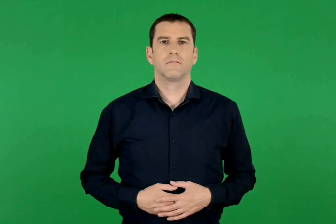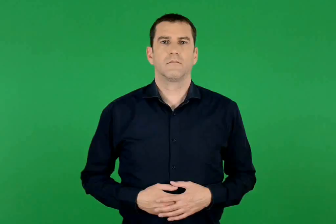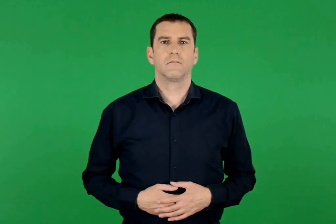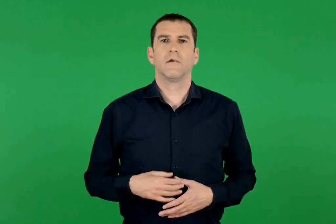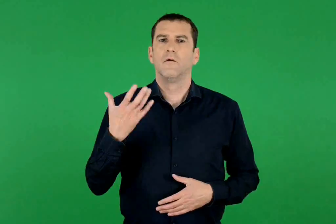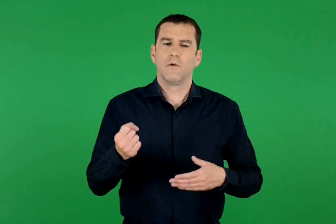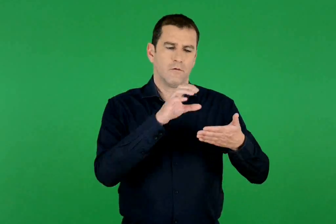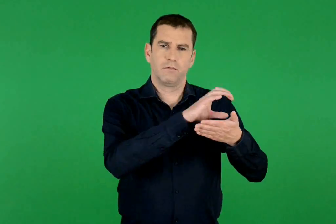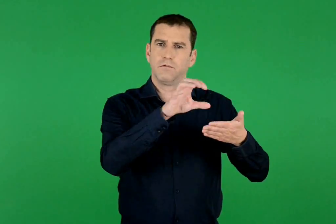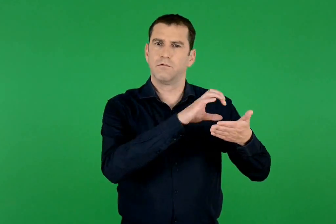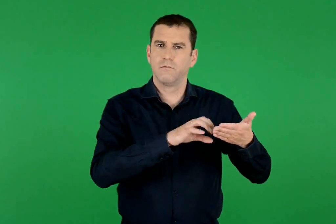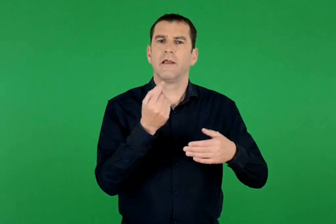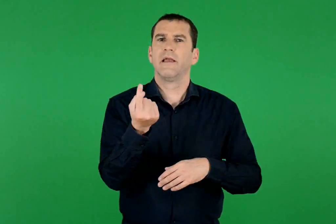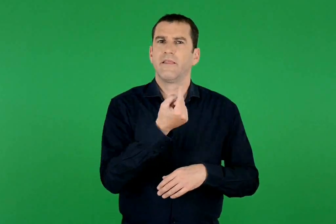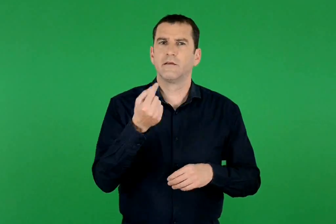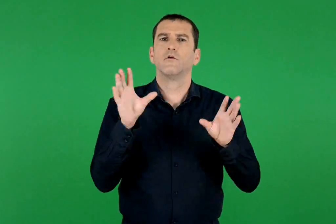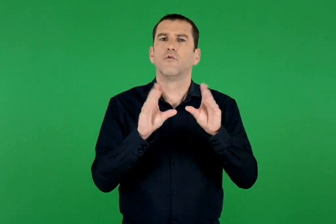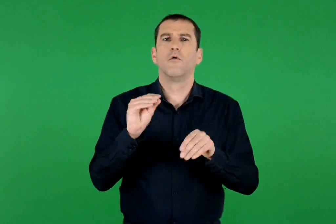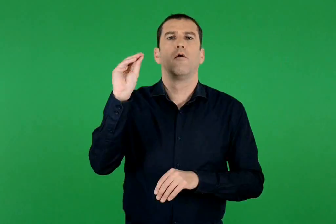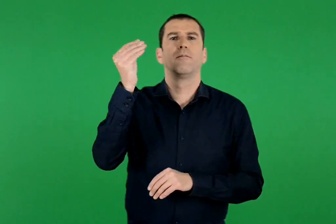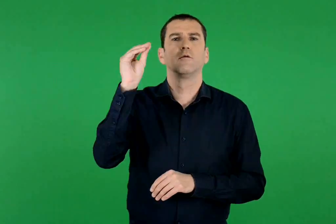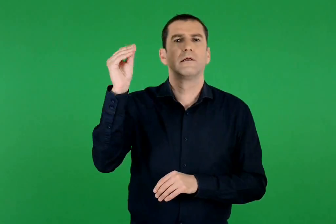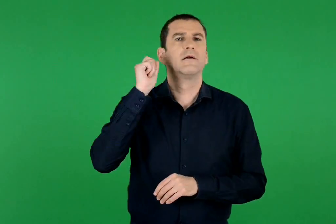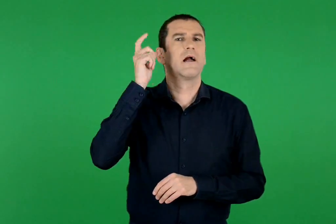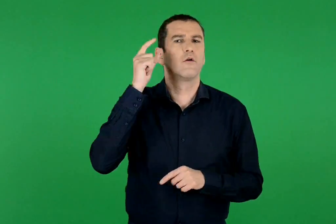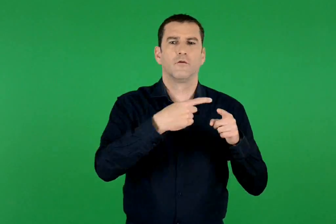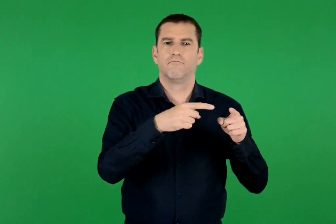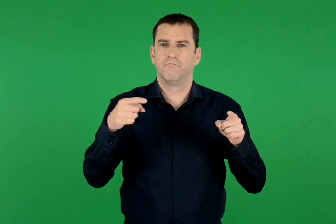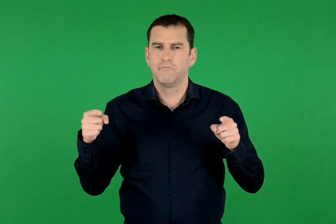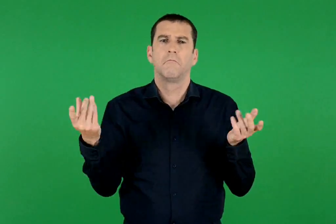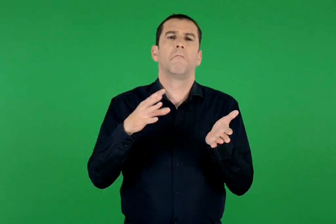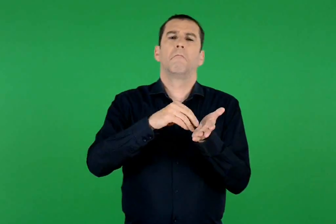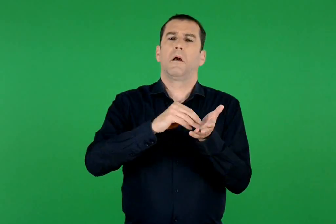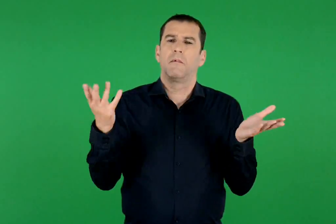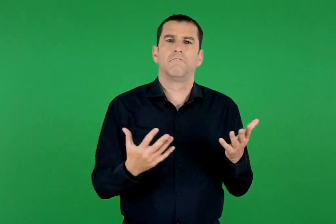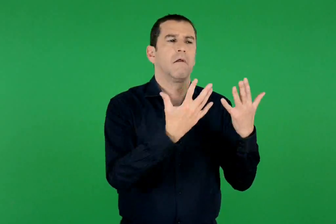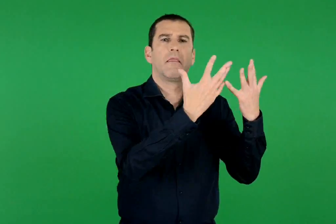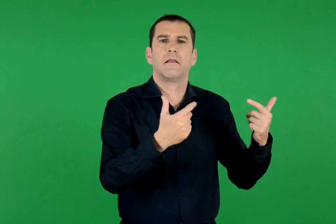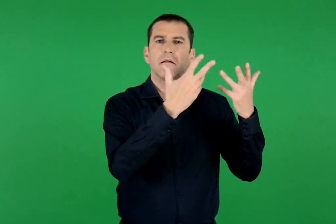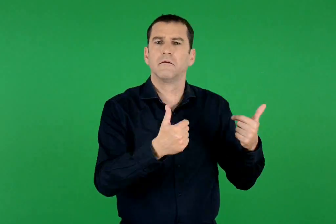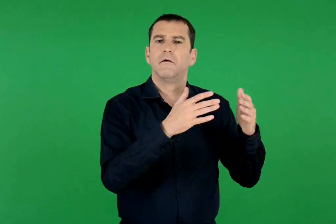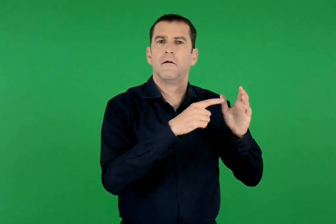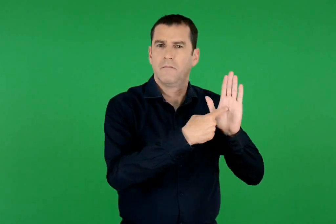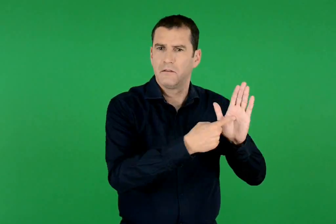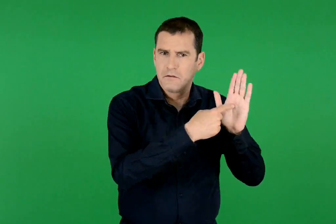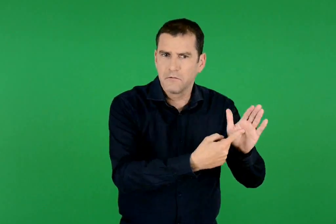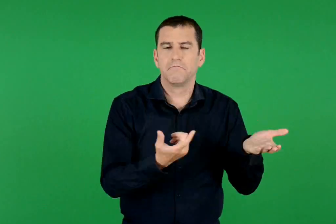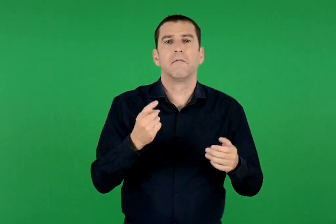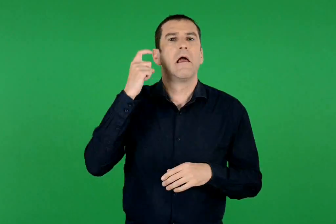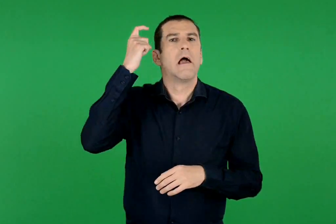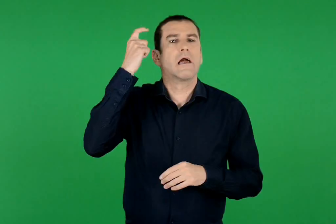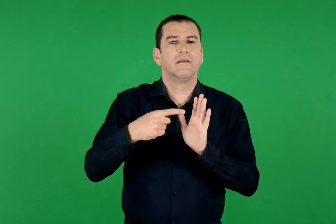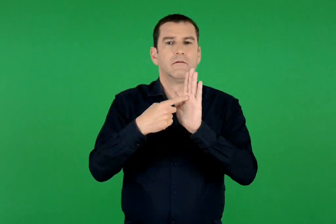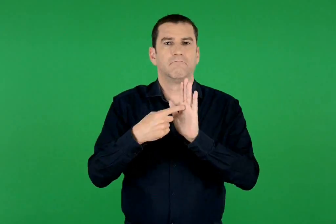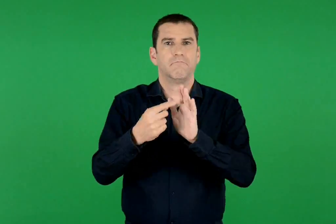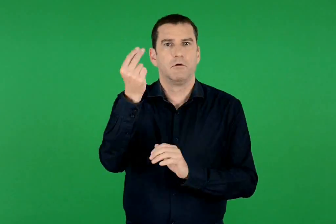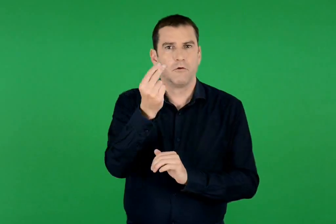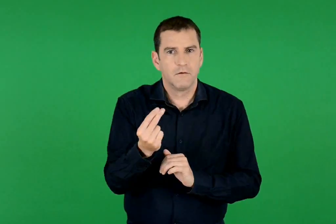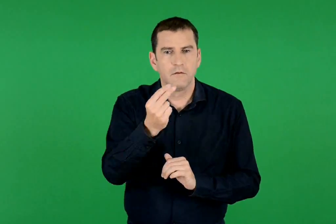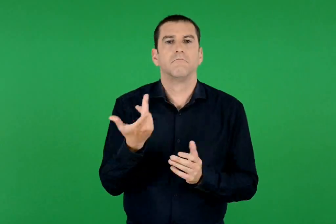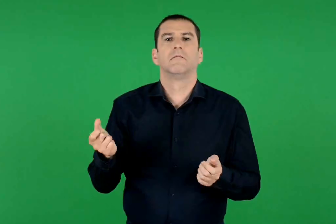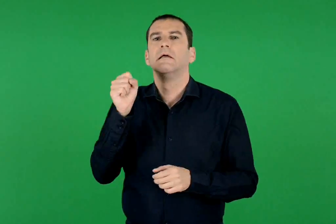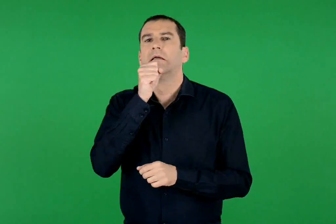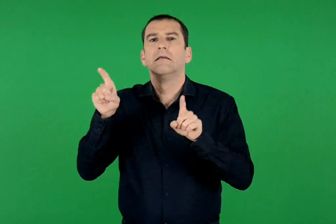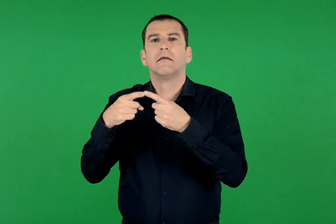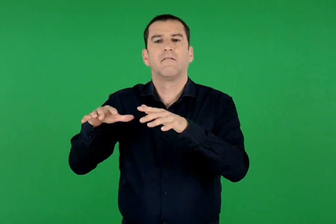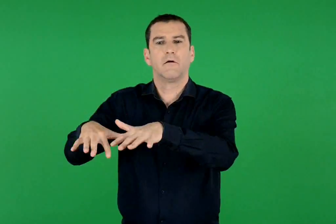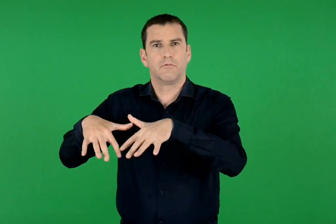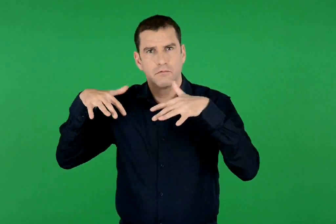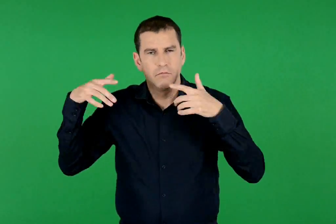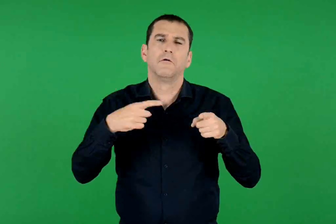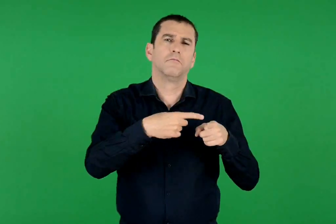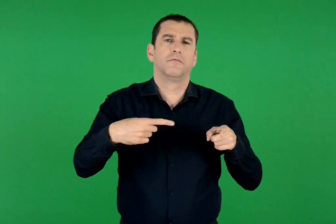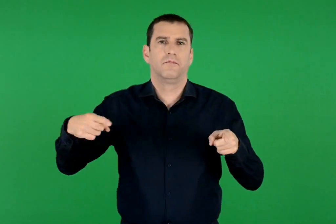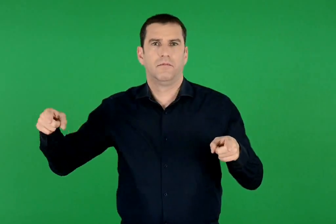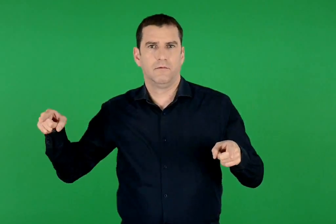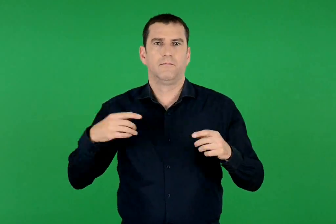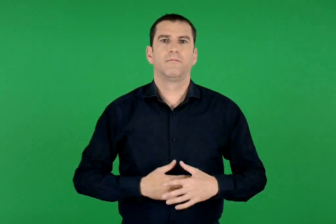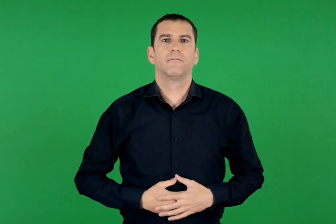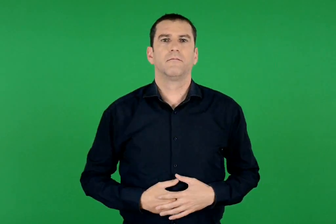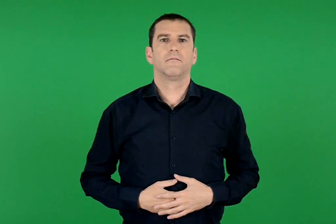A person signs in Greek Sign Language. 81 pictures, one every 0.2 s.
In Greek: που περιέχει ειδήσεις για πολιτιστικές εκδηλώσεις π.χ. θεατρικές παραστάσεις , εκθέσεις ζωγραφικής , συναυλίες κ.ά
